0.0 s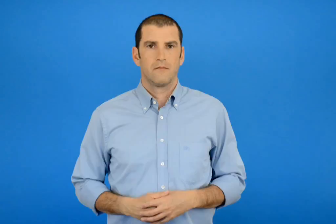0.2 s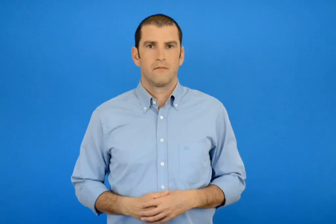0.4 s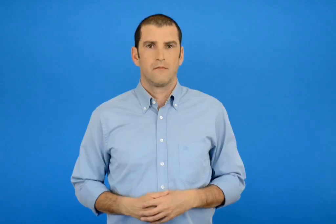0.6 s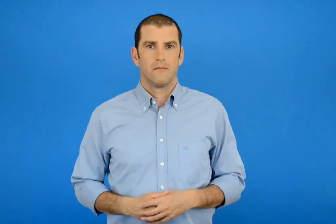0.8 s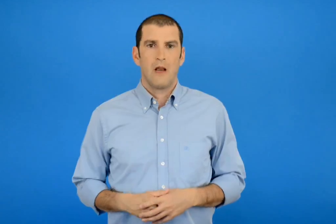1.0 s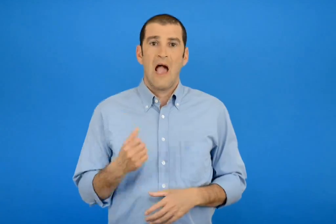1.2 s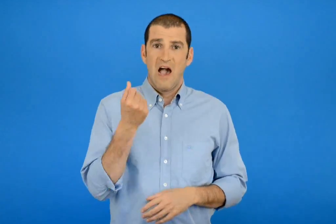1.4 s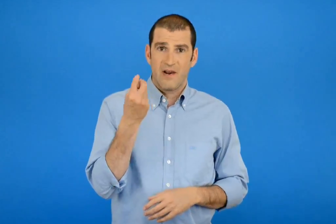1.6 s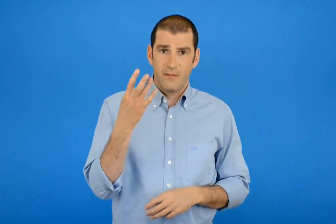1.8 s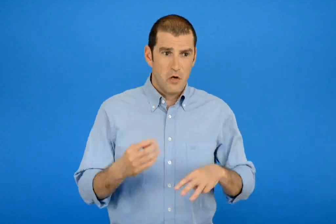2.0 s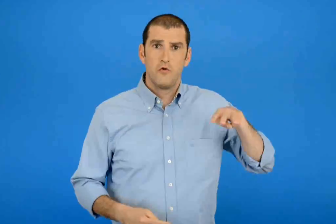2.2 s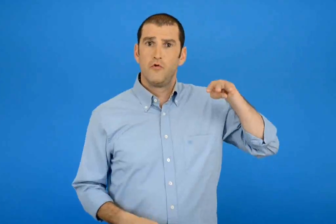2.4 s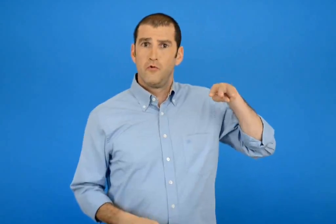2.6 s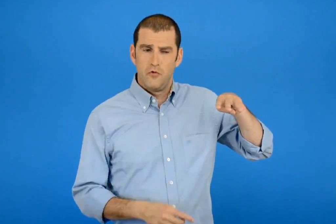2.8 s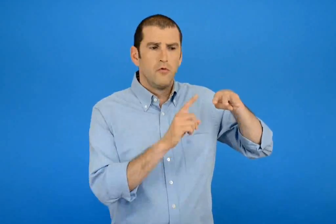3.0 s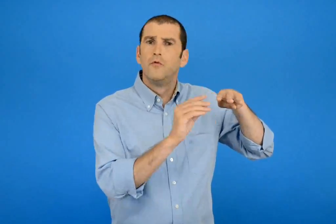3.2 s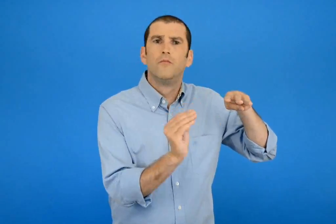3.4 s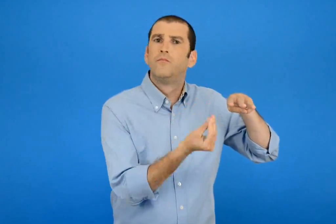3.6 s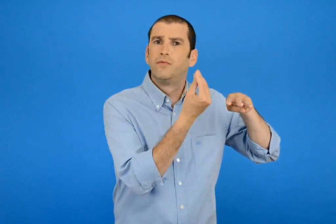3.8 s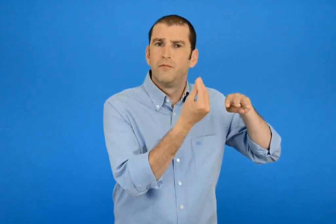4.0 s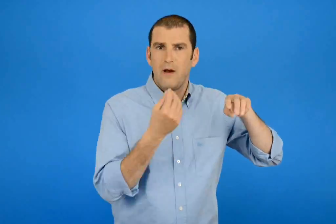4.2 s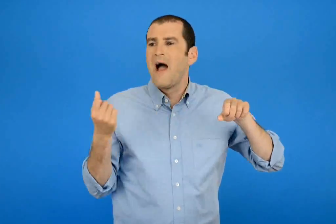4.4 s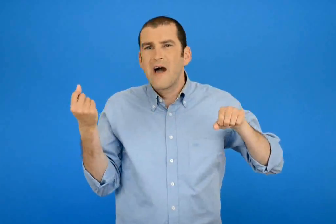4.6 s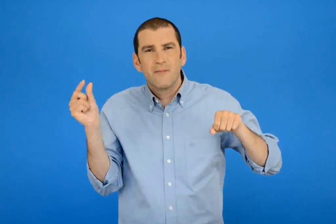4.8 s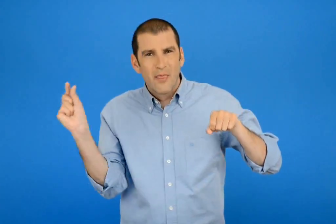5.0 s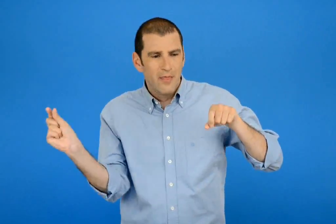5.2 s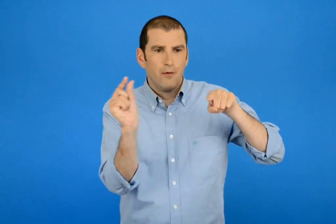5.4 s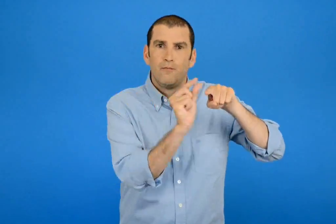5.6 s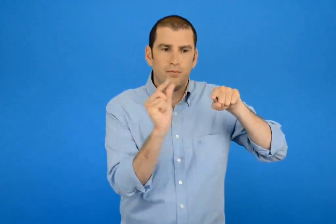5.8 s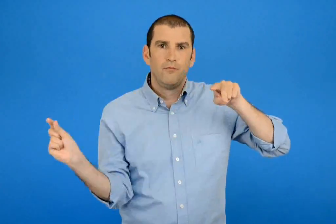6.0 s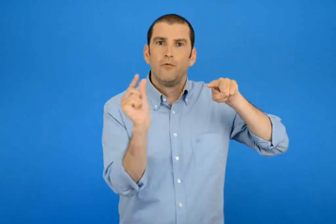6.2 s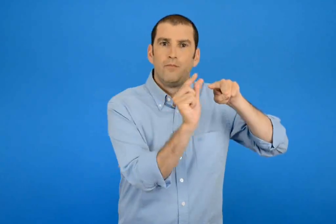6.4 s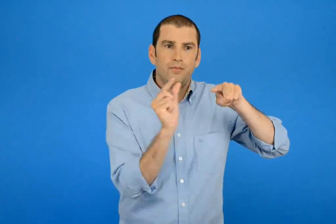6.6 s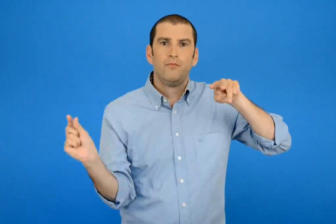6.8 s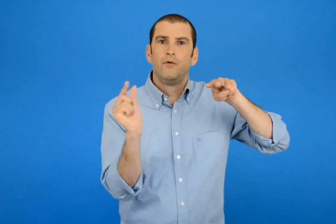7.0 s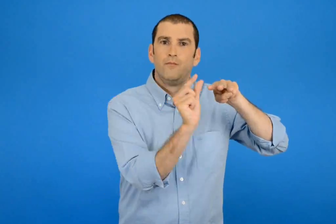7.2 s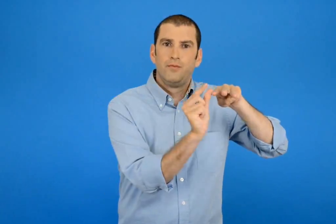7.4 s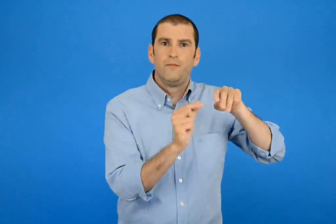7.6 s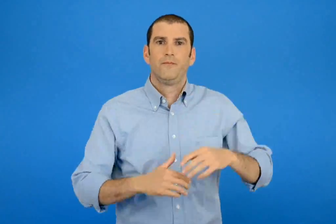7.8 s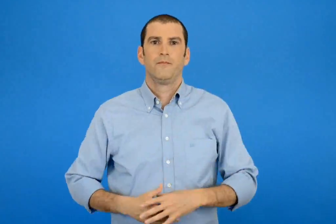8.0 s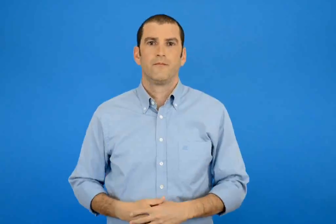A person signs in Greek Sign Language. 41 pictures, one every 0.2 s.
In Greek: όλοι οι μεγάλοι αριθμοί φτιάχνονται από μικρότερους
